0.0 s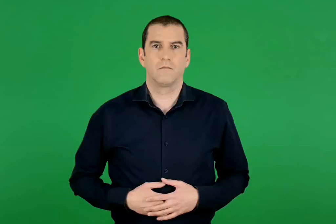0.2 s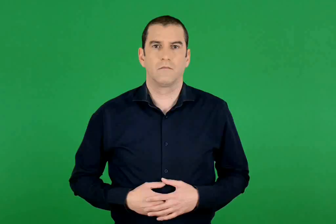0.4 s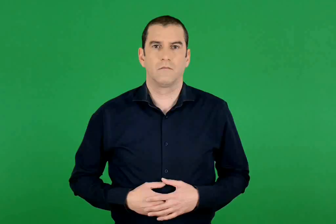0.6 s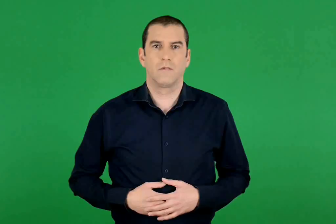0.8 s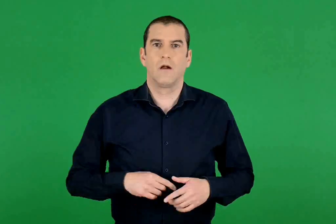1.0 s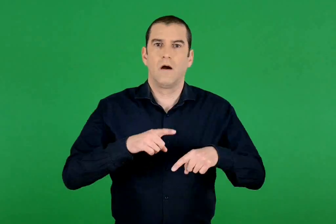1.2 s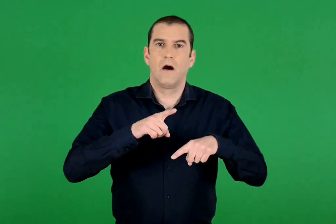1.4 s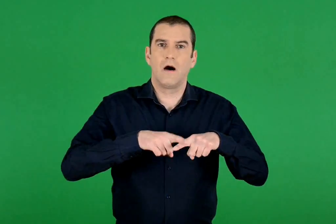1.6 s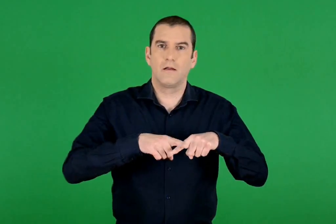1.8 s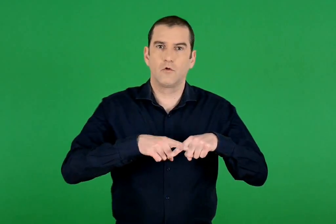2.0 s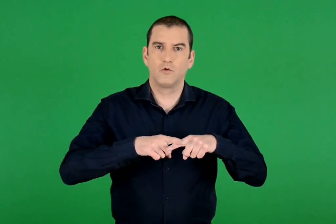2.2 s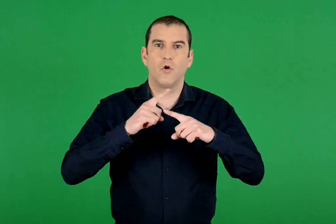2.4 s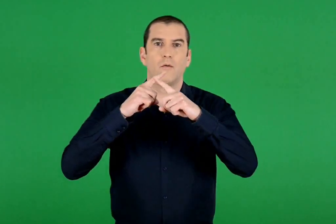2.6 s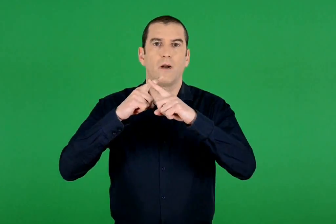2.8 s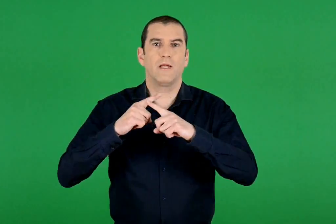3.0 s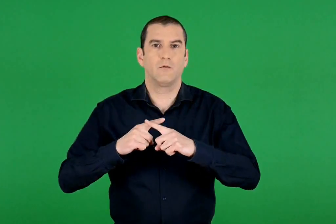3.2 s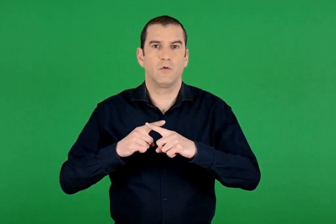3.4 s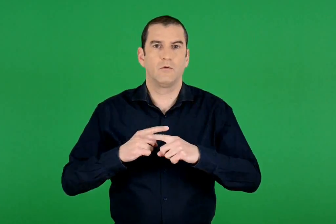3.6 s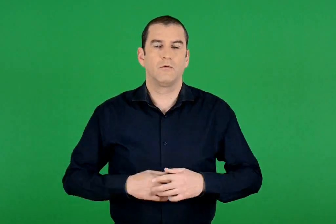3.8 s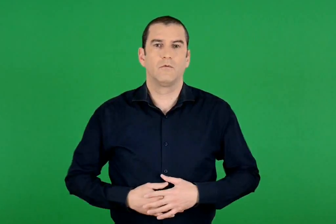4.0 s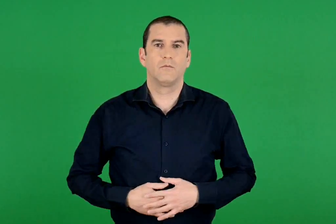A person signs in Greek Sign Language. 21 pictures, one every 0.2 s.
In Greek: ο ελληνικός πολλαπλασιασμός
